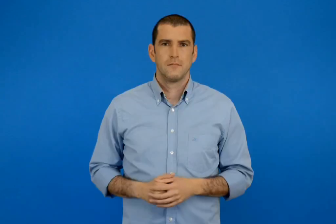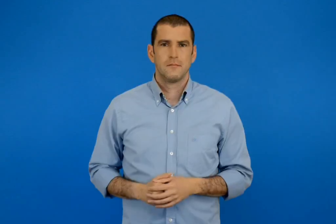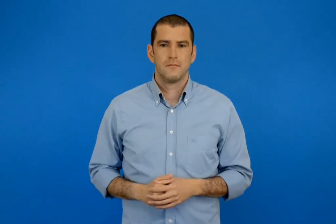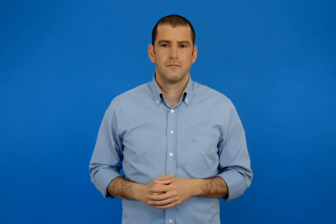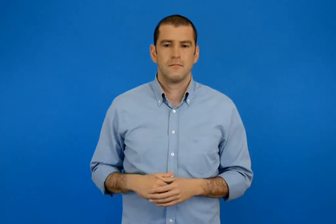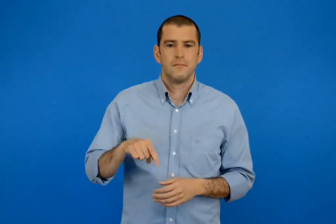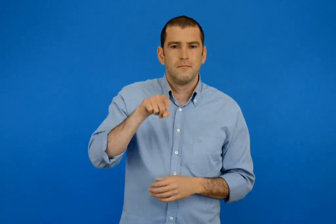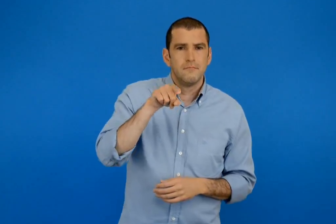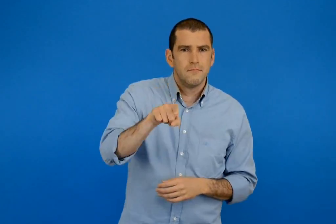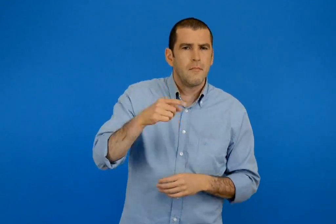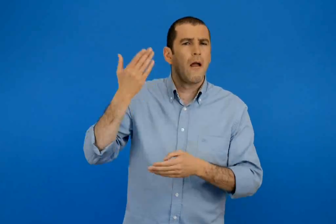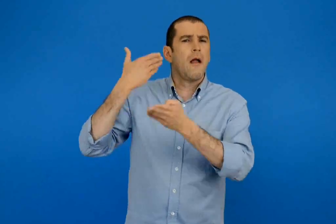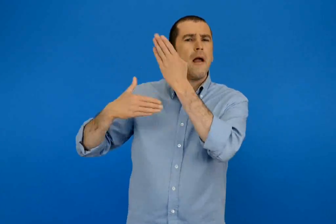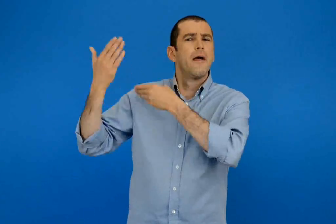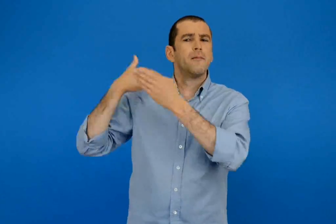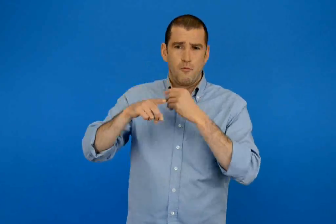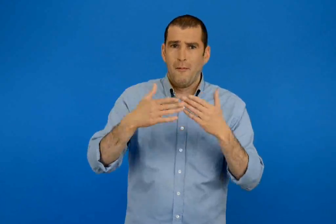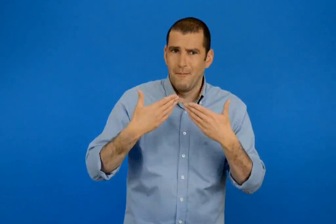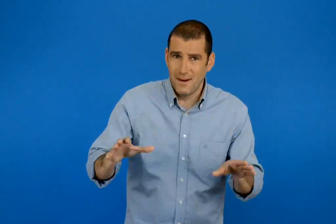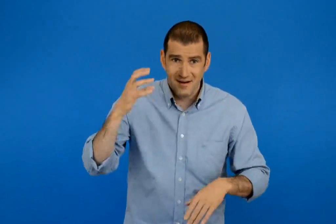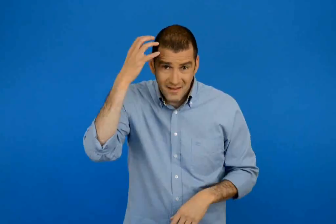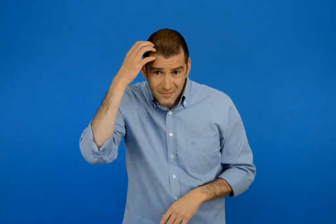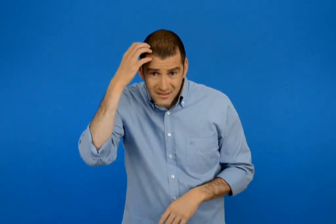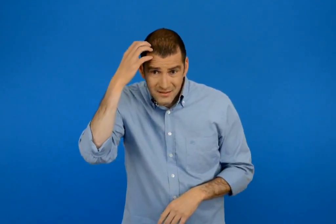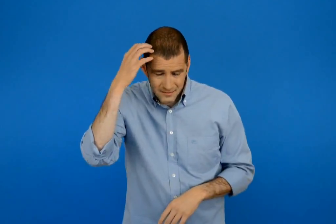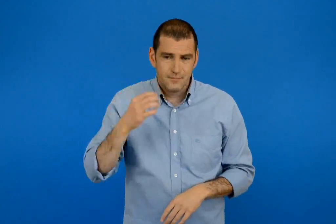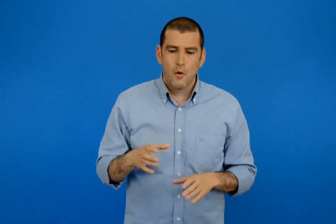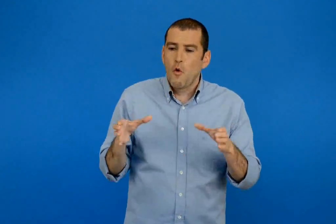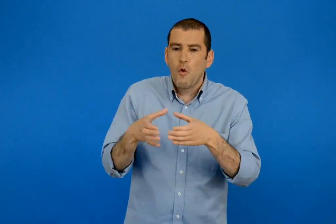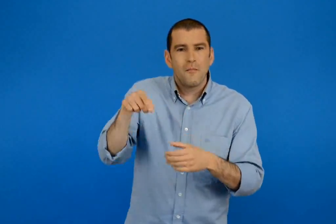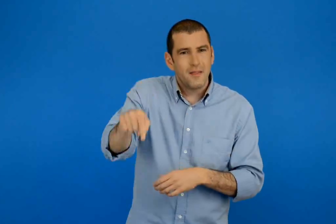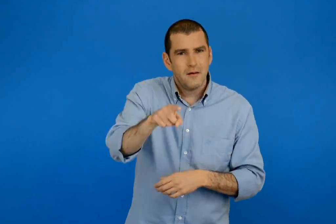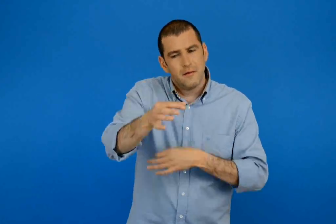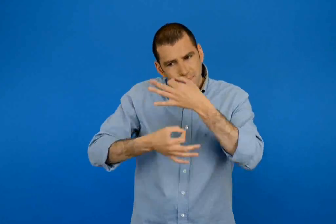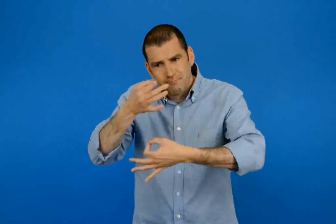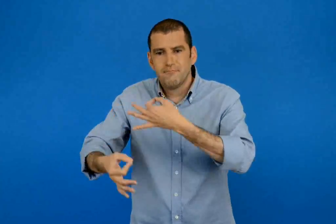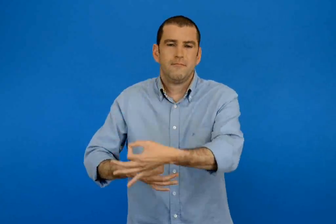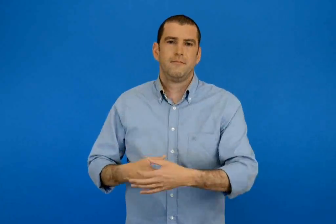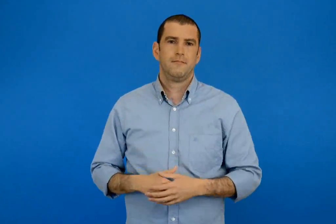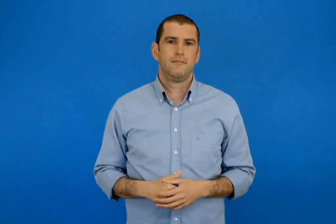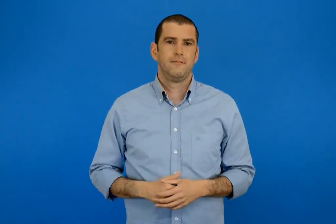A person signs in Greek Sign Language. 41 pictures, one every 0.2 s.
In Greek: θυμάσαι κάποιο έθιμο που έζησες εσύ ; διηγήσου το στην ομάδα σου
